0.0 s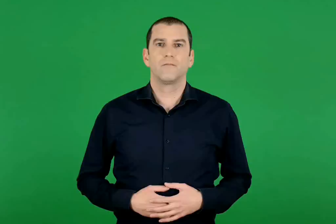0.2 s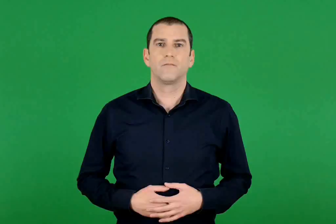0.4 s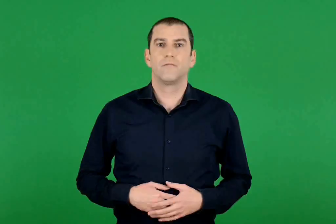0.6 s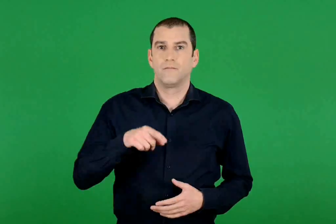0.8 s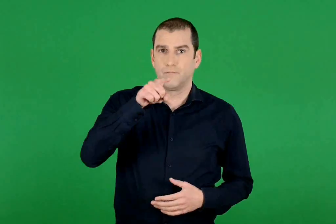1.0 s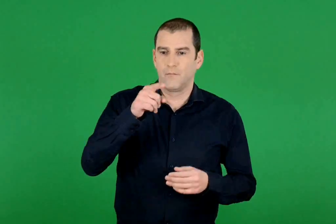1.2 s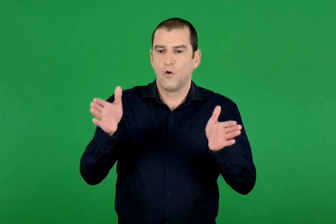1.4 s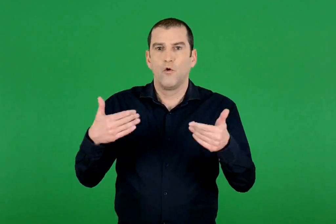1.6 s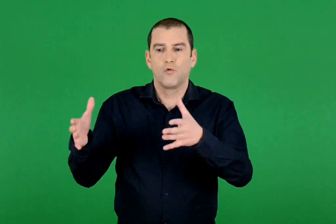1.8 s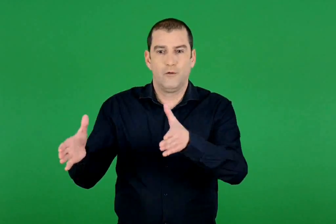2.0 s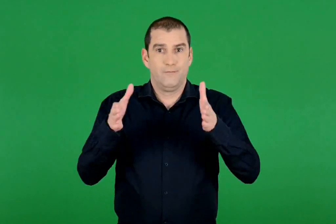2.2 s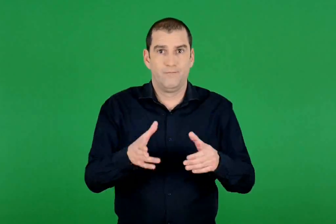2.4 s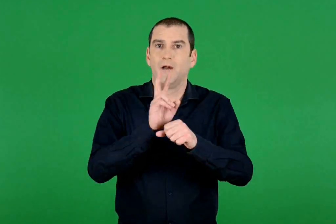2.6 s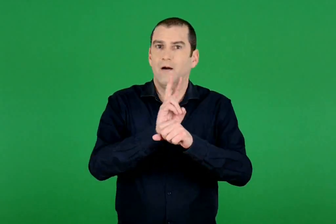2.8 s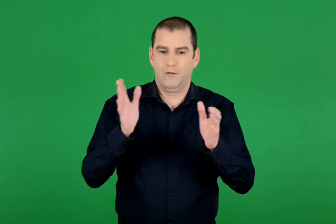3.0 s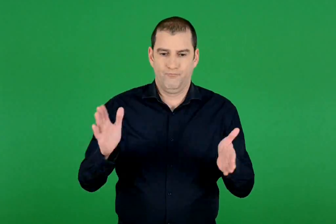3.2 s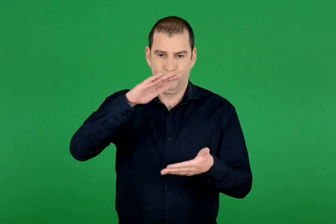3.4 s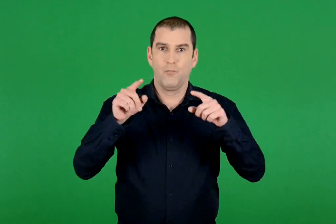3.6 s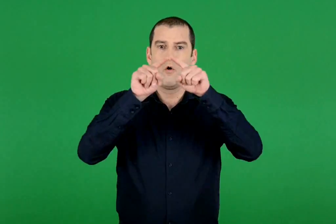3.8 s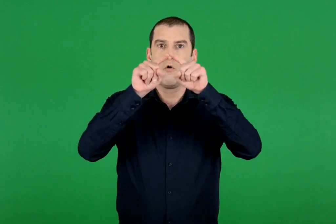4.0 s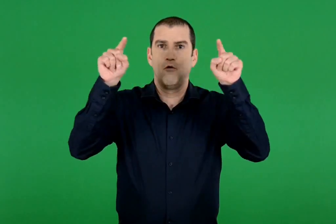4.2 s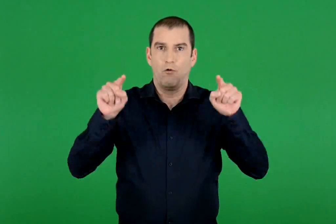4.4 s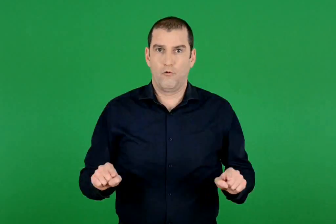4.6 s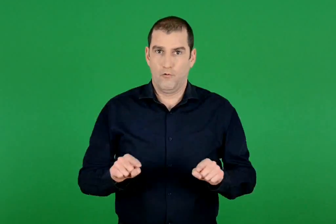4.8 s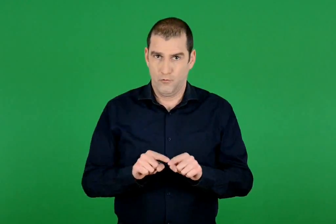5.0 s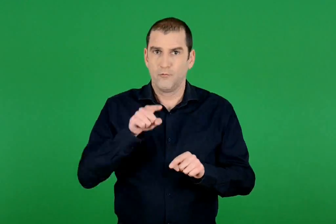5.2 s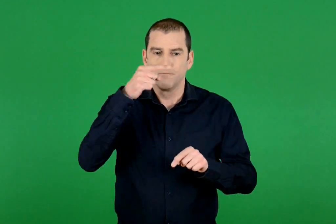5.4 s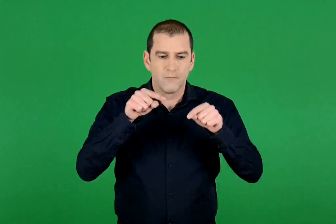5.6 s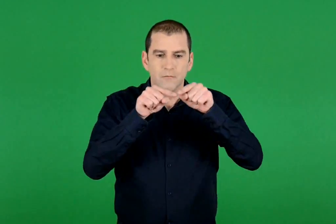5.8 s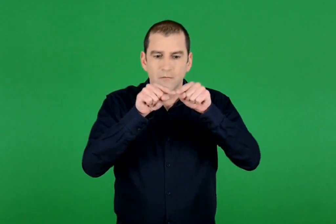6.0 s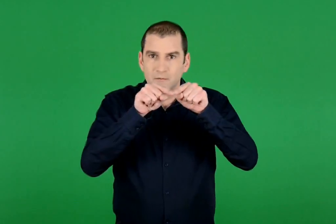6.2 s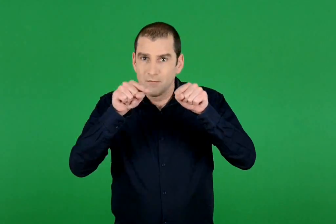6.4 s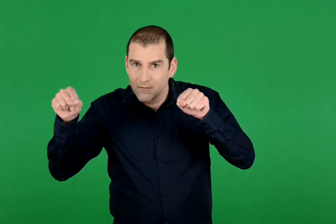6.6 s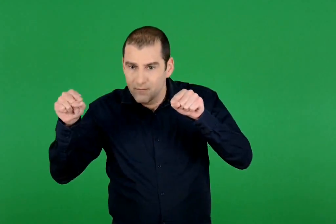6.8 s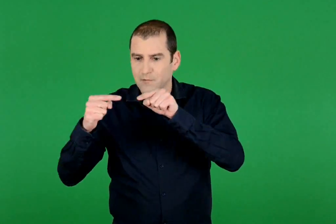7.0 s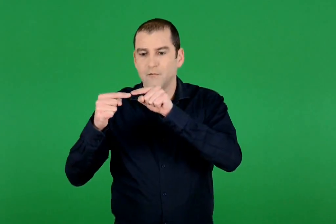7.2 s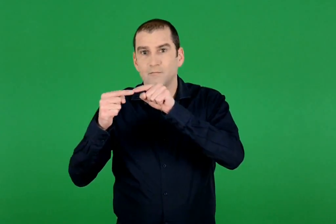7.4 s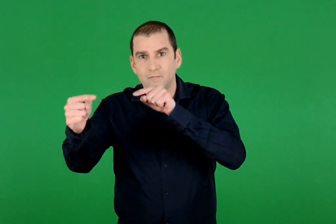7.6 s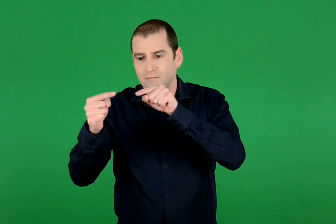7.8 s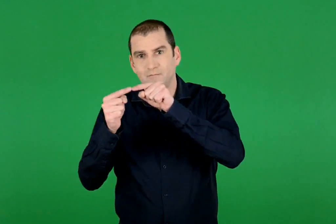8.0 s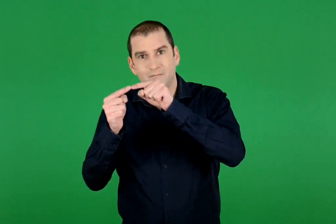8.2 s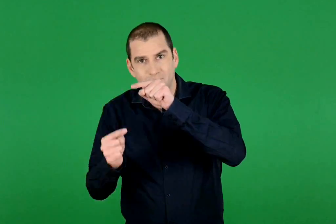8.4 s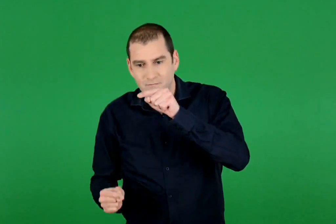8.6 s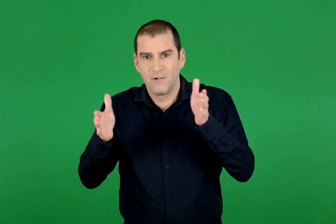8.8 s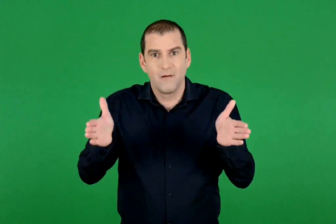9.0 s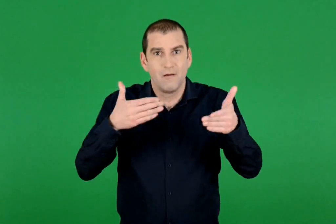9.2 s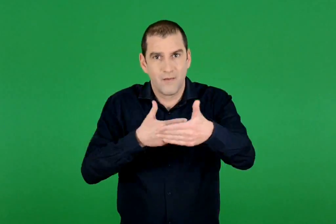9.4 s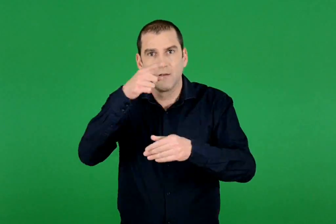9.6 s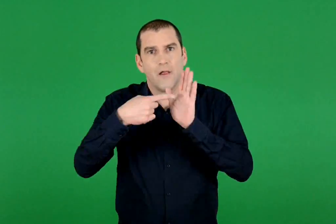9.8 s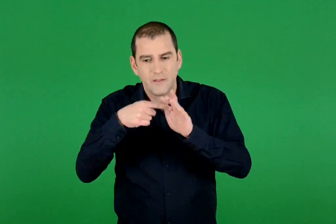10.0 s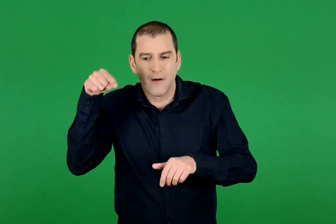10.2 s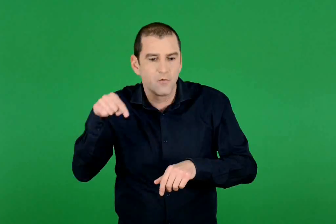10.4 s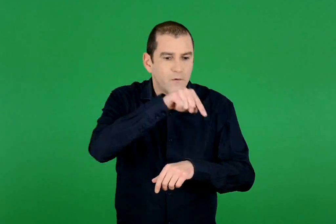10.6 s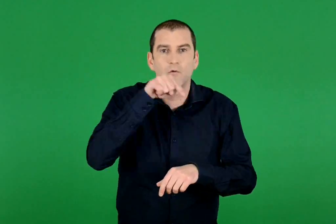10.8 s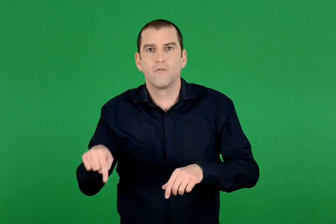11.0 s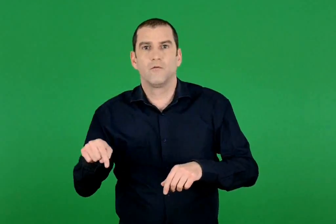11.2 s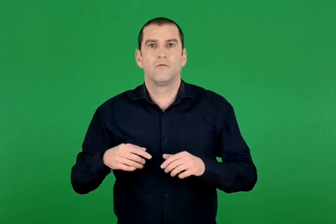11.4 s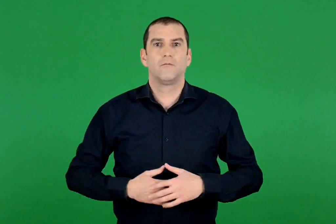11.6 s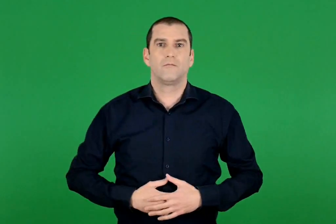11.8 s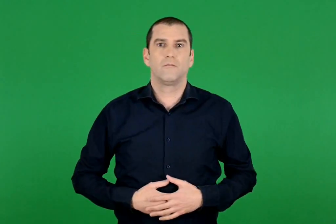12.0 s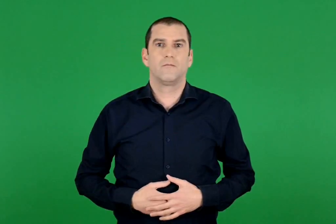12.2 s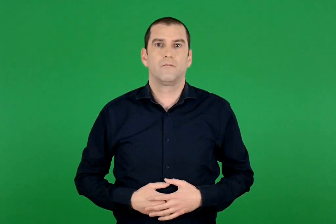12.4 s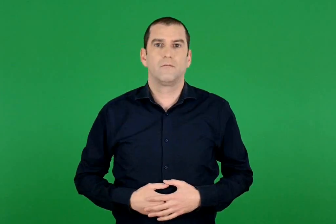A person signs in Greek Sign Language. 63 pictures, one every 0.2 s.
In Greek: πάρε ένα χάρτινο κουτί που έχει σχήμα ορθογωνίου. δείξε τις ακμές , τις κορυφές και τις έδρες του
